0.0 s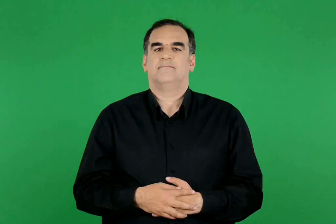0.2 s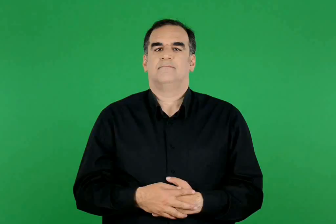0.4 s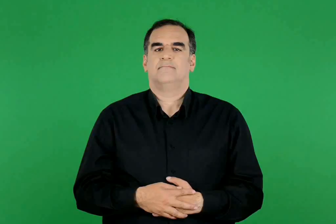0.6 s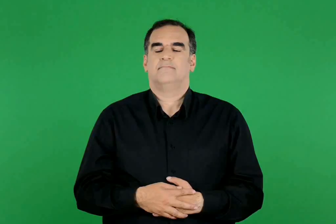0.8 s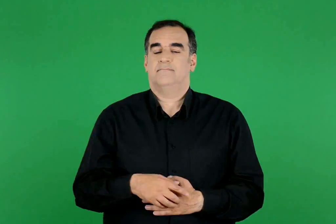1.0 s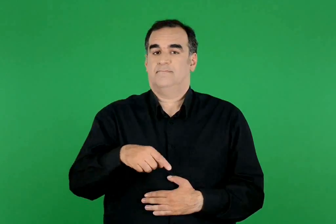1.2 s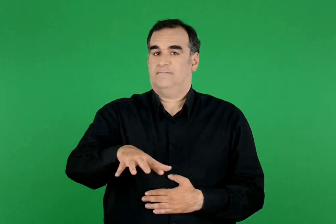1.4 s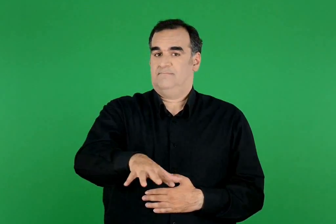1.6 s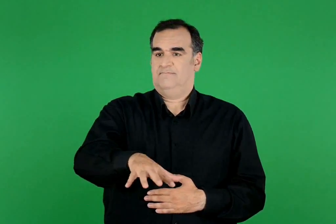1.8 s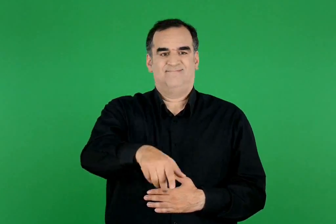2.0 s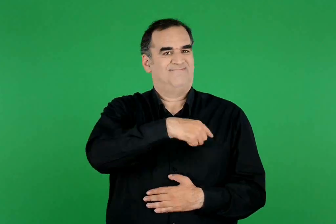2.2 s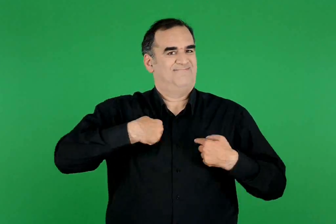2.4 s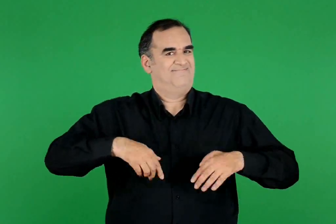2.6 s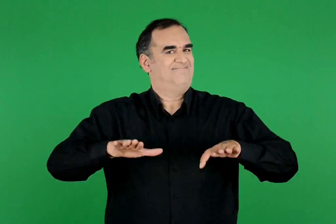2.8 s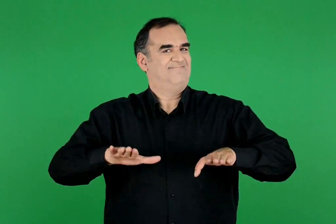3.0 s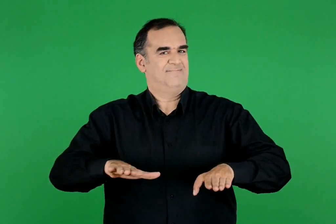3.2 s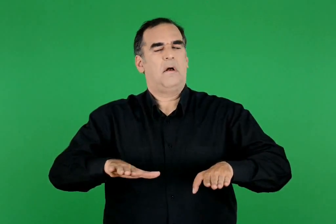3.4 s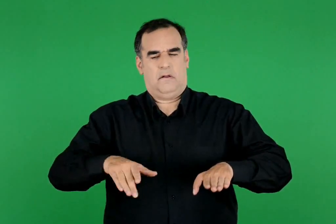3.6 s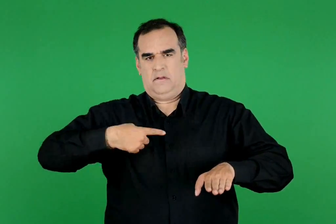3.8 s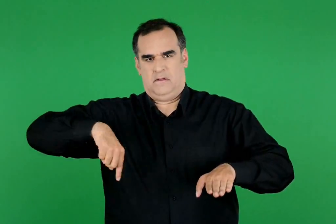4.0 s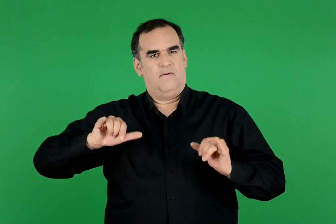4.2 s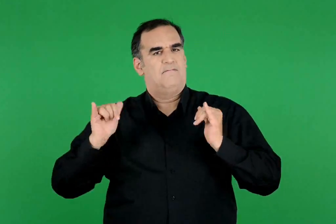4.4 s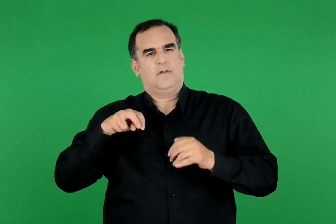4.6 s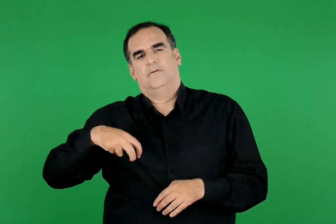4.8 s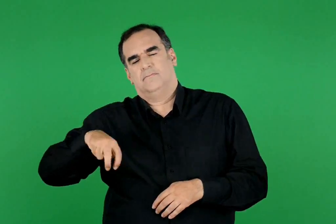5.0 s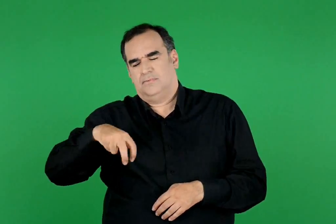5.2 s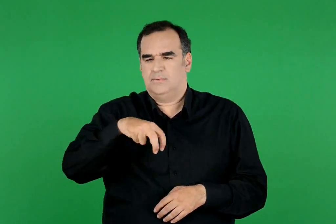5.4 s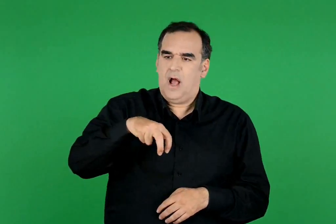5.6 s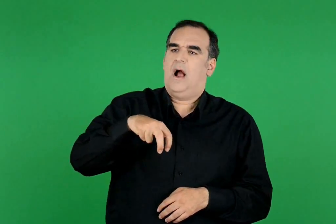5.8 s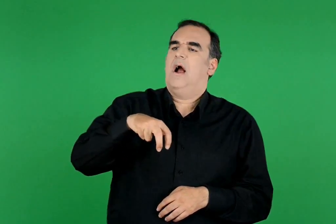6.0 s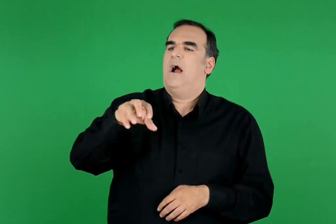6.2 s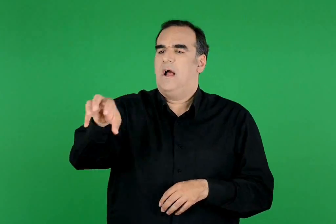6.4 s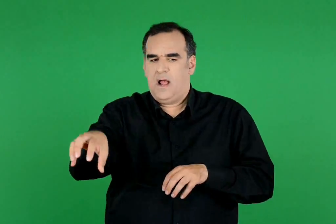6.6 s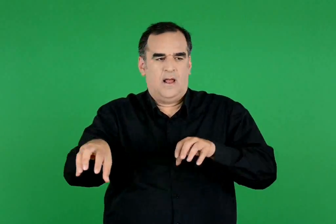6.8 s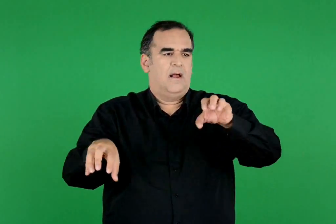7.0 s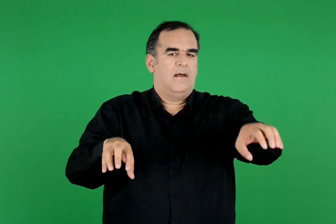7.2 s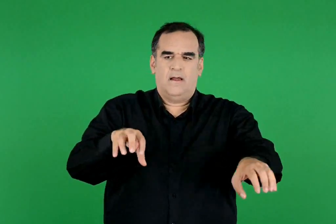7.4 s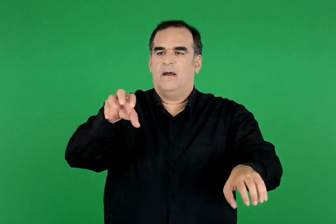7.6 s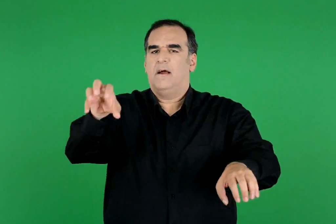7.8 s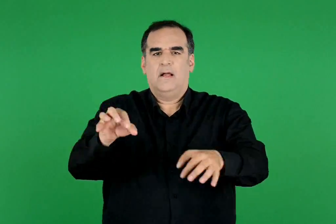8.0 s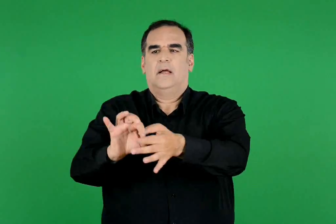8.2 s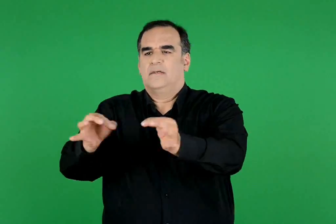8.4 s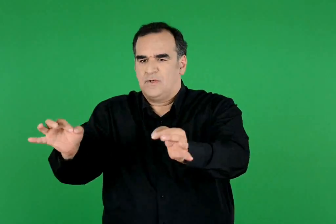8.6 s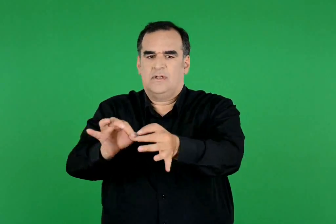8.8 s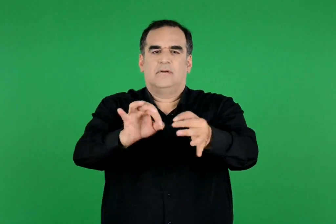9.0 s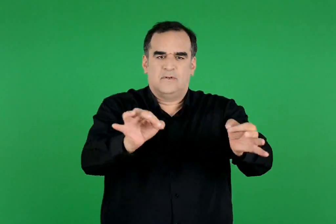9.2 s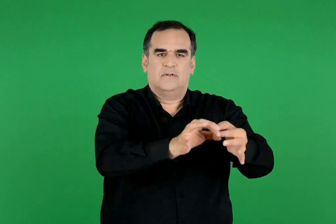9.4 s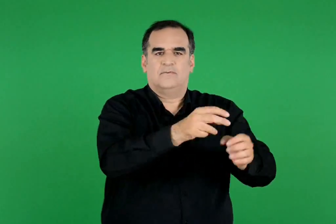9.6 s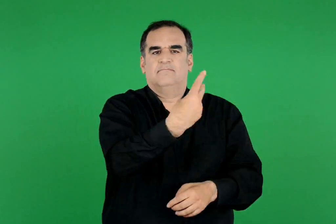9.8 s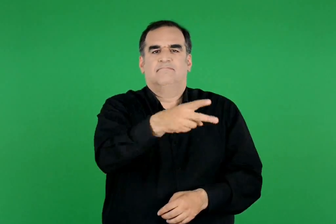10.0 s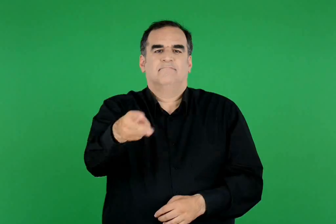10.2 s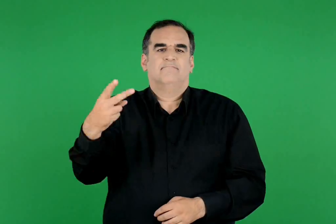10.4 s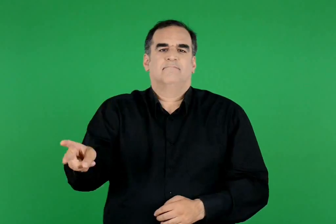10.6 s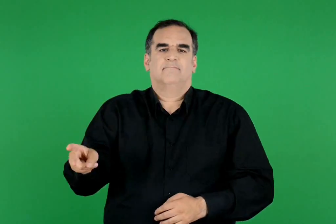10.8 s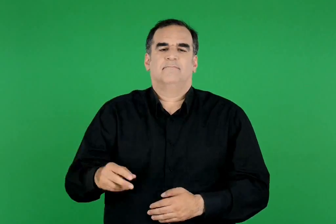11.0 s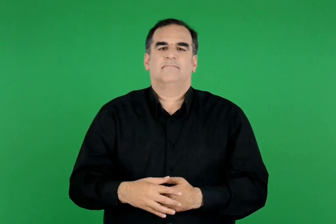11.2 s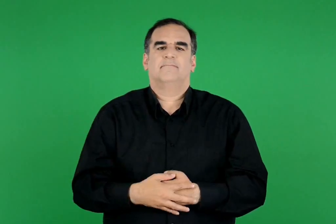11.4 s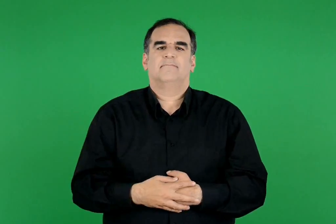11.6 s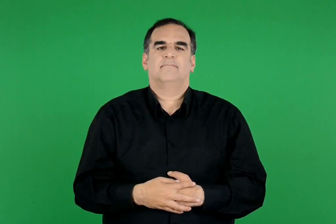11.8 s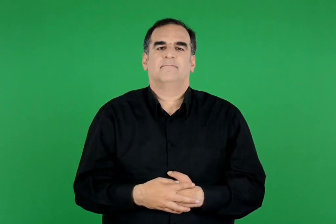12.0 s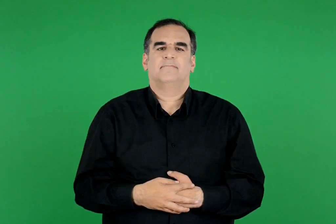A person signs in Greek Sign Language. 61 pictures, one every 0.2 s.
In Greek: πάμε μια βόλτα στον τόπο που ζούμε. αν προσέξουμε , πολλές γωνιές του διηγούνται μια δική τους ιστορία
